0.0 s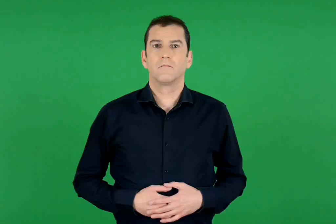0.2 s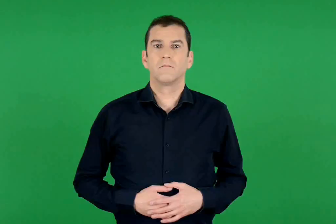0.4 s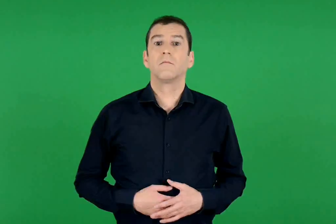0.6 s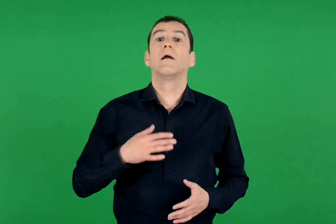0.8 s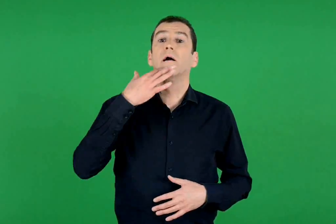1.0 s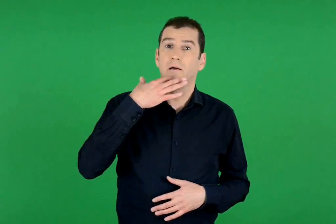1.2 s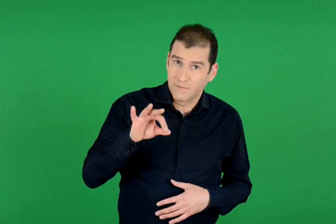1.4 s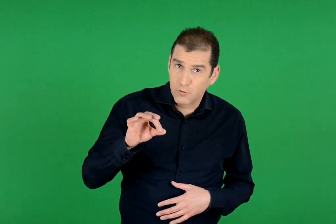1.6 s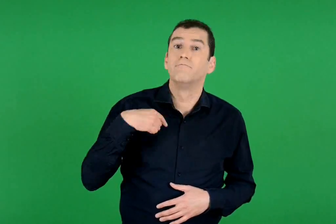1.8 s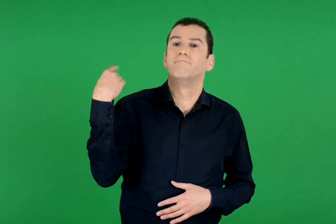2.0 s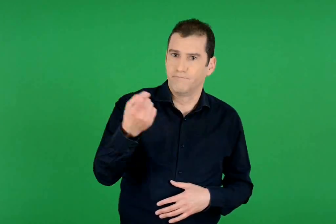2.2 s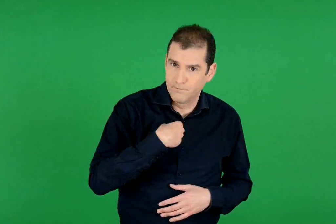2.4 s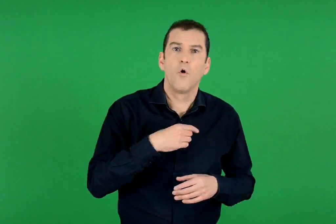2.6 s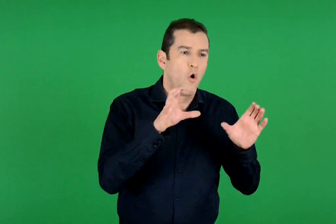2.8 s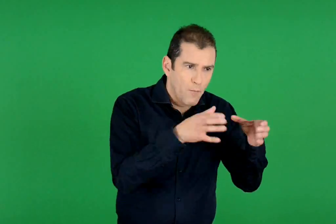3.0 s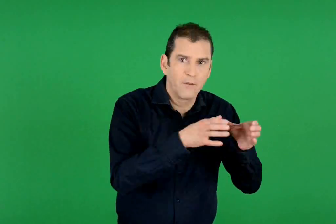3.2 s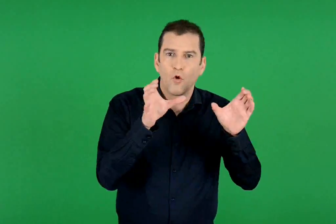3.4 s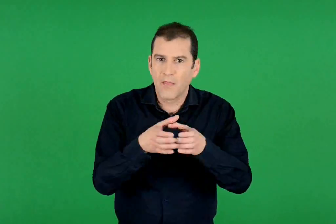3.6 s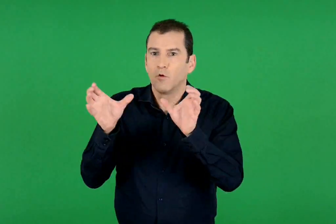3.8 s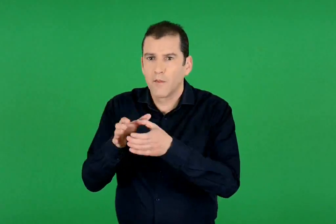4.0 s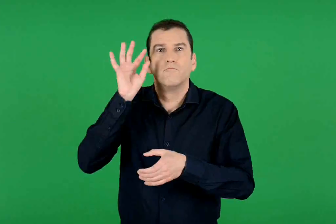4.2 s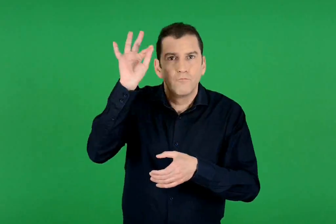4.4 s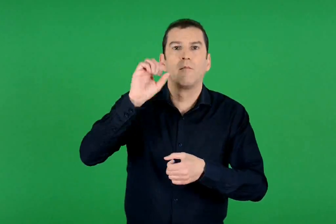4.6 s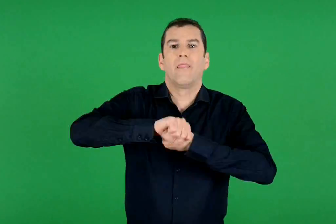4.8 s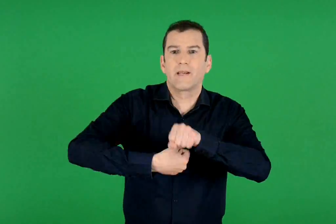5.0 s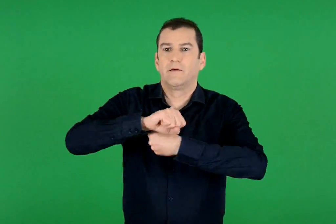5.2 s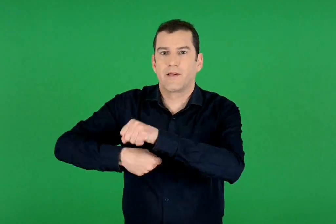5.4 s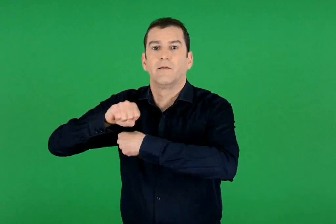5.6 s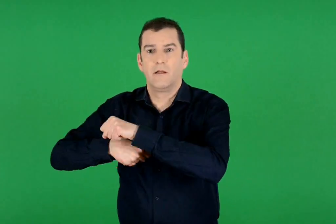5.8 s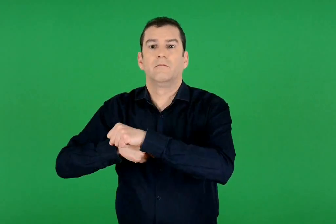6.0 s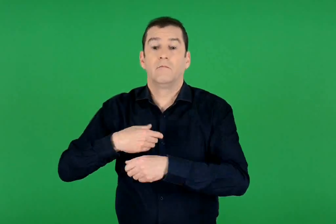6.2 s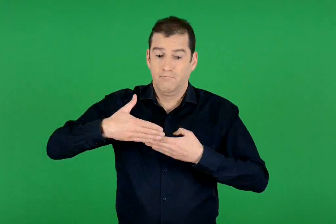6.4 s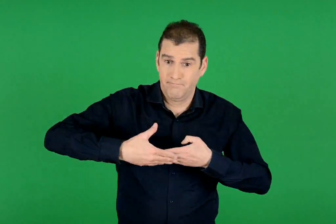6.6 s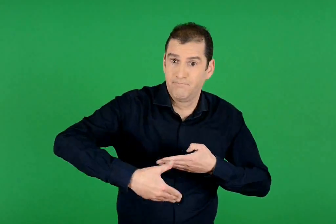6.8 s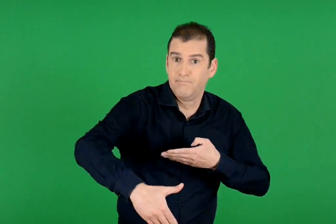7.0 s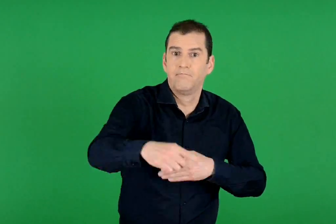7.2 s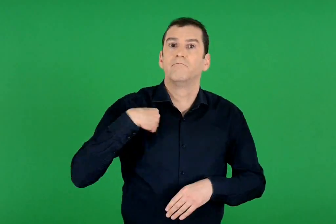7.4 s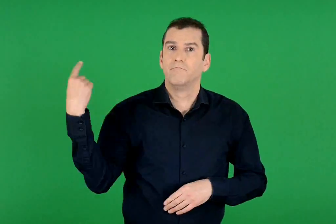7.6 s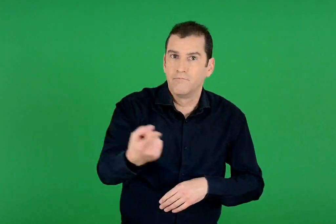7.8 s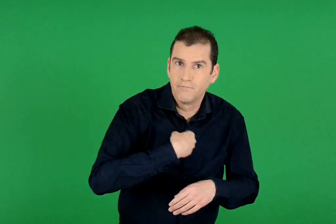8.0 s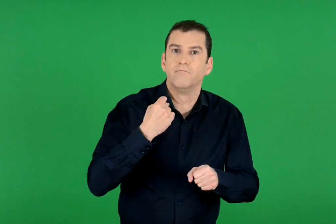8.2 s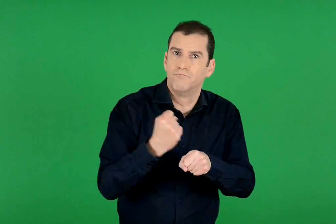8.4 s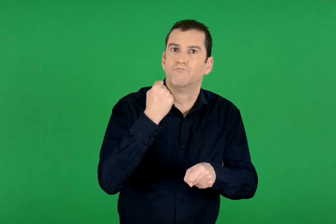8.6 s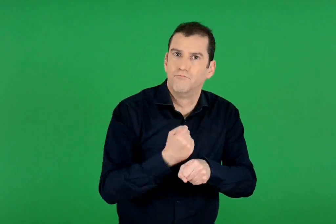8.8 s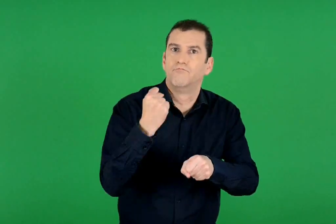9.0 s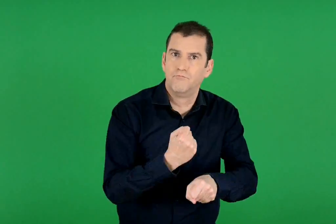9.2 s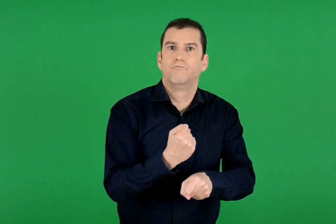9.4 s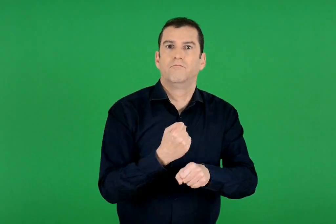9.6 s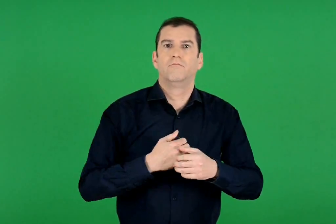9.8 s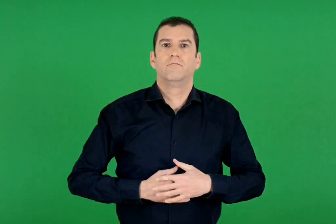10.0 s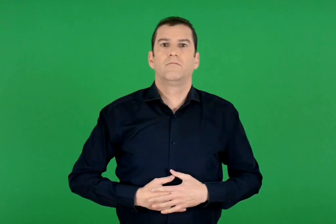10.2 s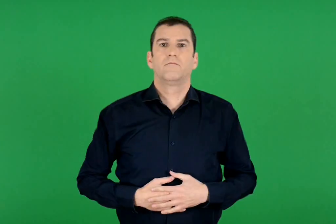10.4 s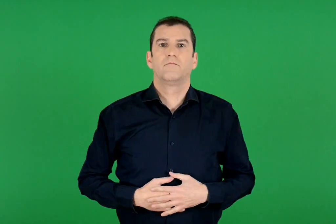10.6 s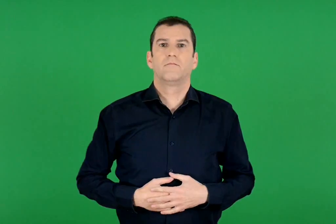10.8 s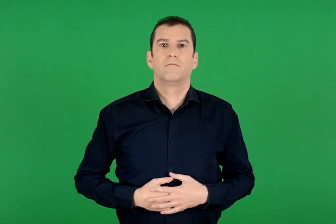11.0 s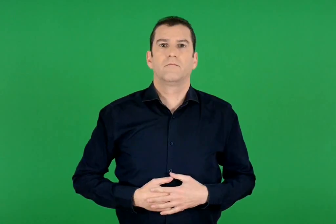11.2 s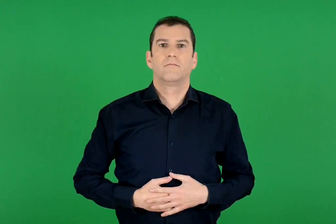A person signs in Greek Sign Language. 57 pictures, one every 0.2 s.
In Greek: για αυτό , ας φτιάξουμε ομάδες για δράση. από εδώ και πέρα έτσι θα εργαζόμαστε
